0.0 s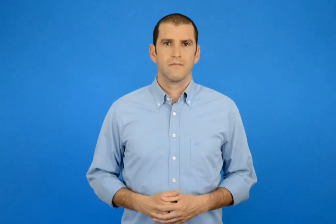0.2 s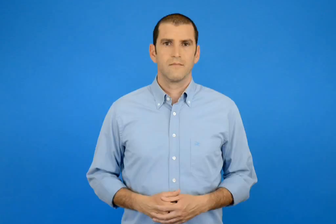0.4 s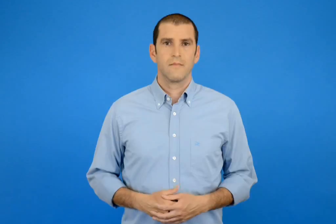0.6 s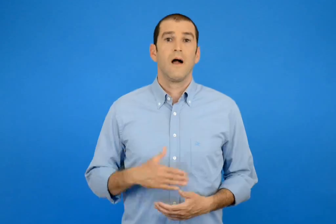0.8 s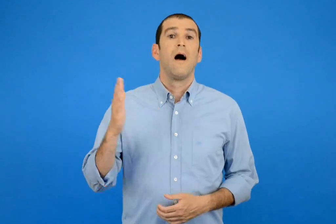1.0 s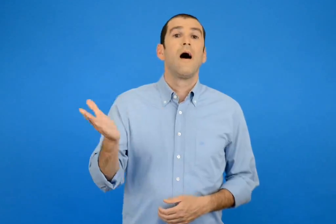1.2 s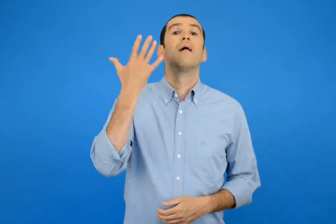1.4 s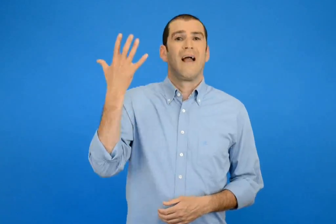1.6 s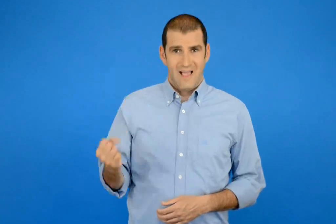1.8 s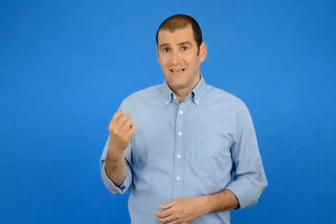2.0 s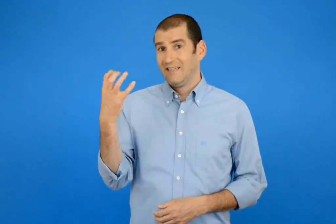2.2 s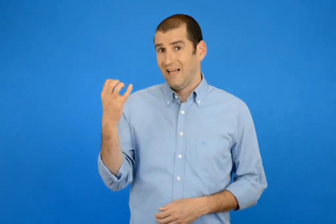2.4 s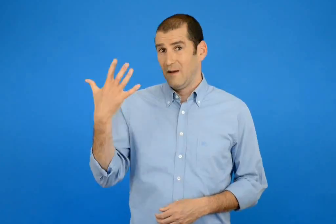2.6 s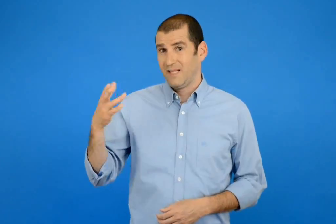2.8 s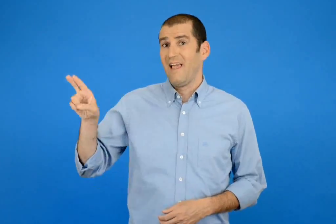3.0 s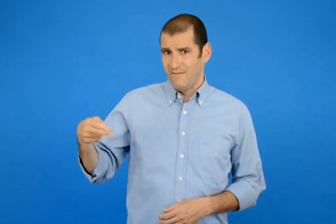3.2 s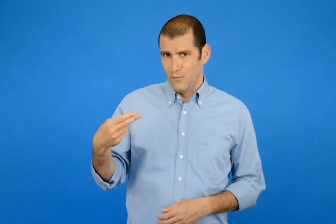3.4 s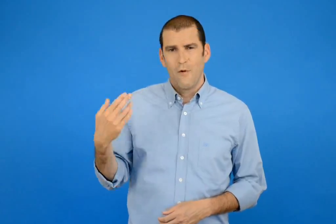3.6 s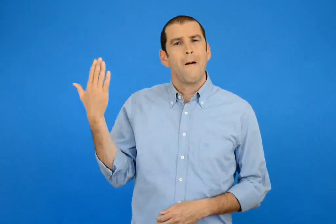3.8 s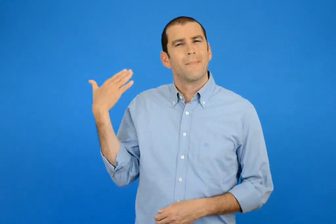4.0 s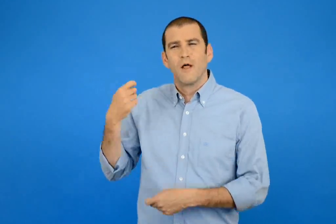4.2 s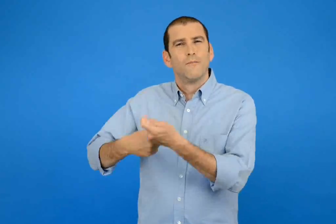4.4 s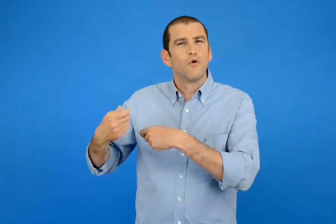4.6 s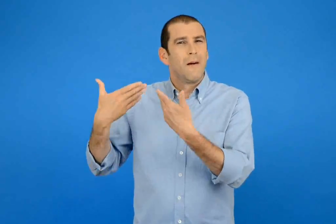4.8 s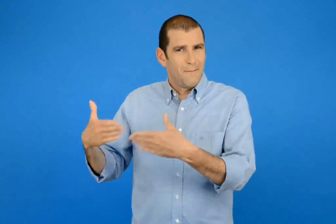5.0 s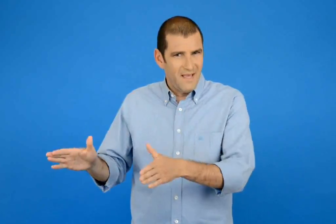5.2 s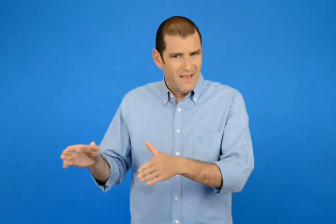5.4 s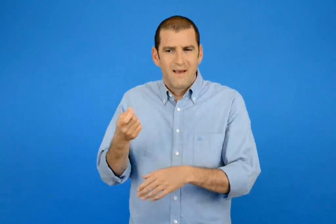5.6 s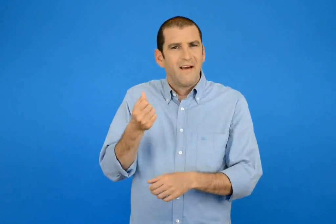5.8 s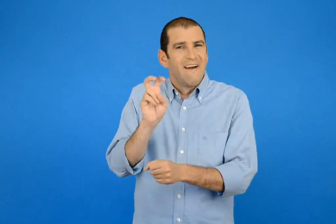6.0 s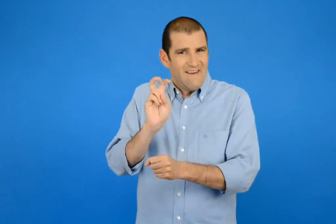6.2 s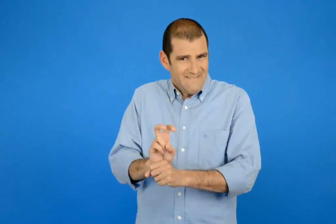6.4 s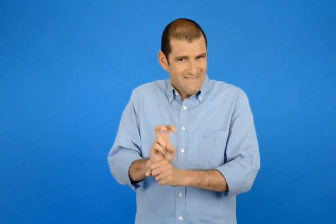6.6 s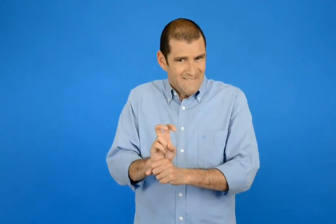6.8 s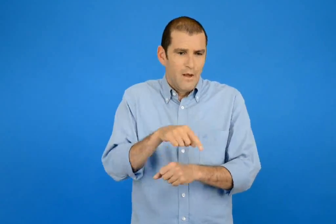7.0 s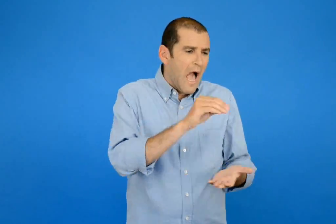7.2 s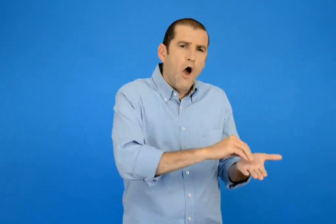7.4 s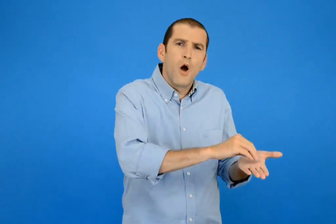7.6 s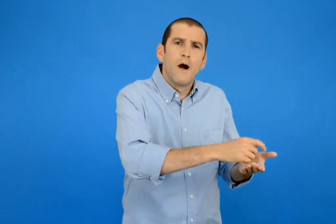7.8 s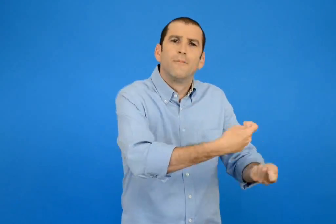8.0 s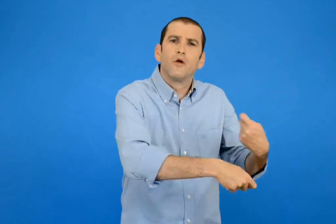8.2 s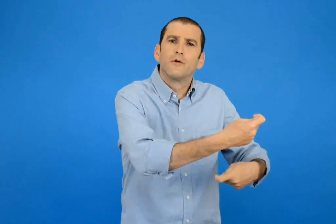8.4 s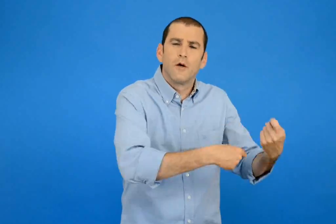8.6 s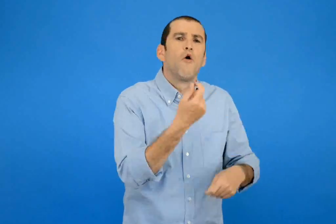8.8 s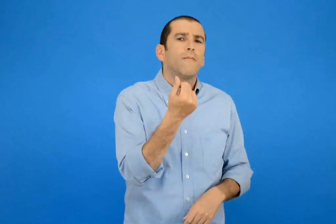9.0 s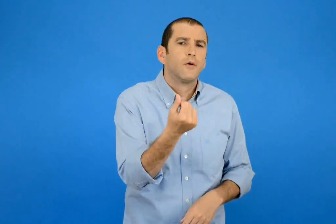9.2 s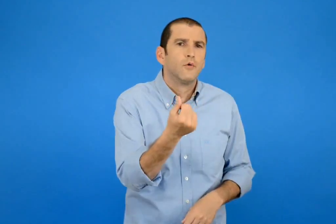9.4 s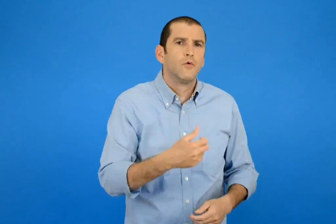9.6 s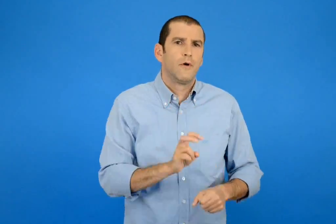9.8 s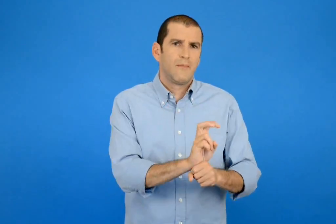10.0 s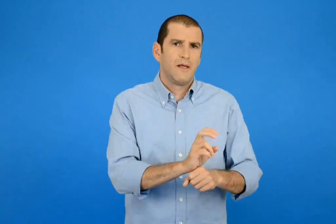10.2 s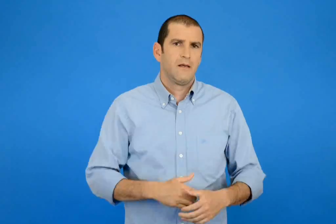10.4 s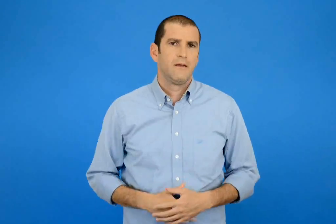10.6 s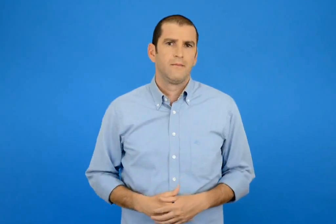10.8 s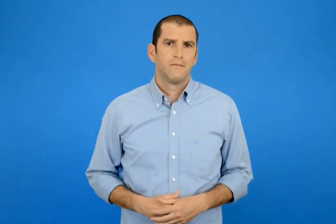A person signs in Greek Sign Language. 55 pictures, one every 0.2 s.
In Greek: πόσα χρήματα τους έμειναν για τα υπόλοιπα ψώνια αν είχαν 45 € συνολικά ;
